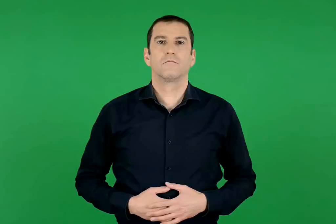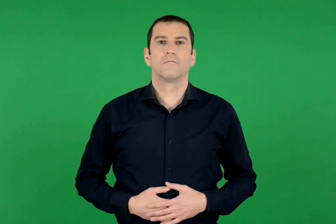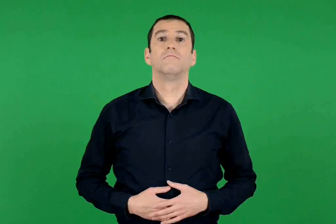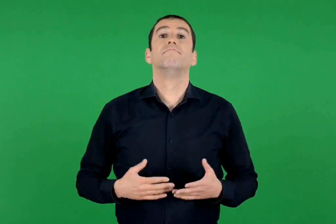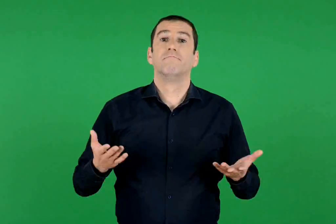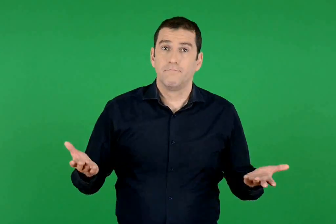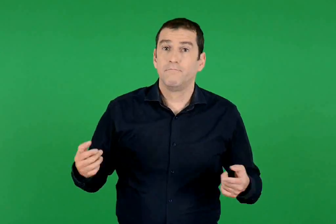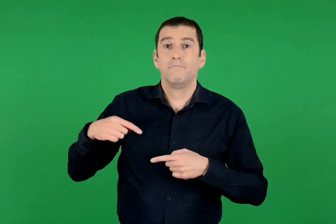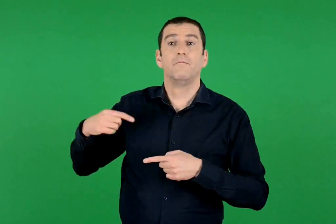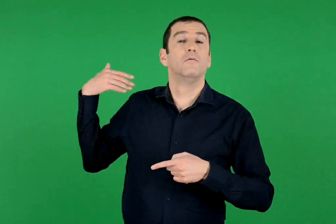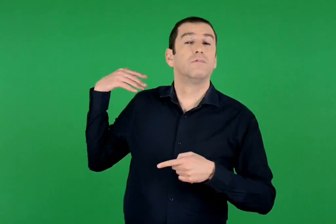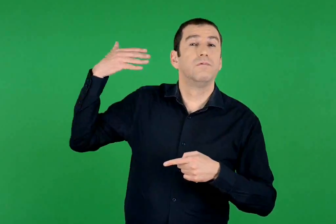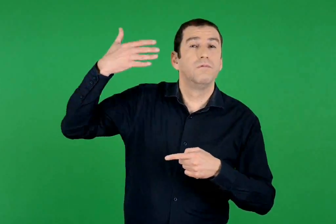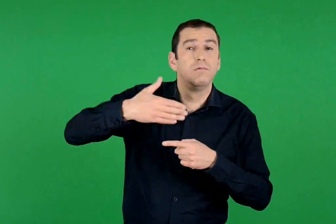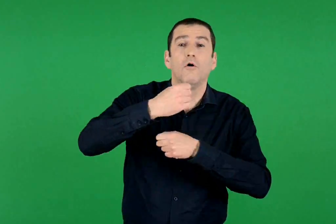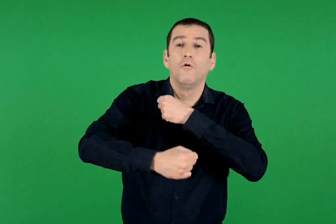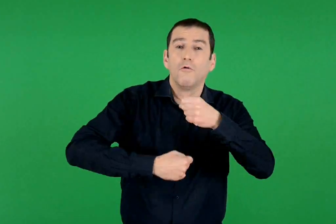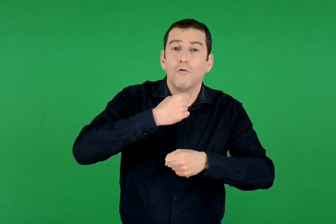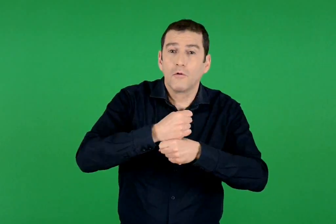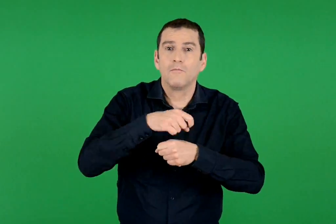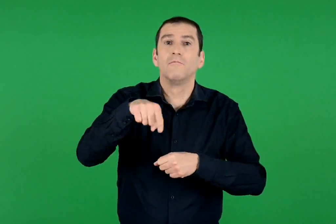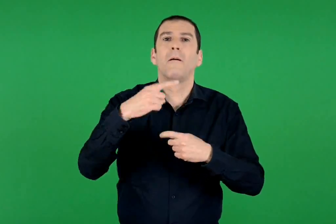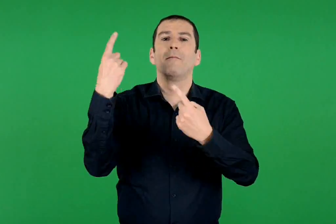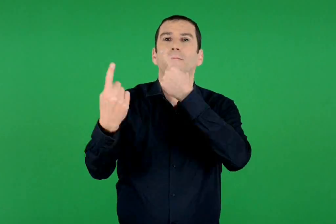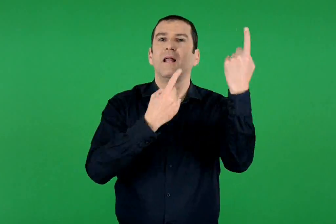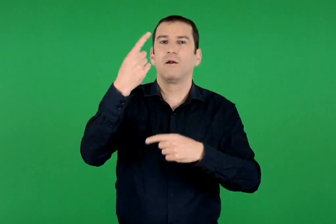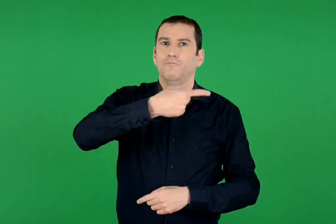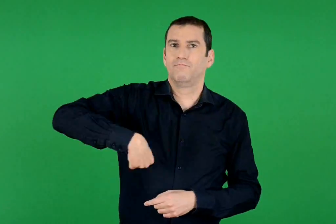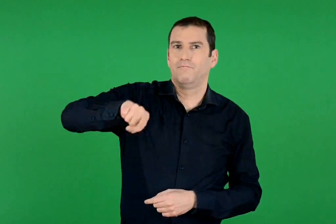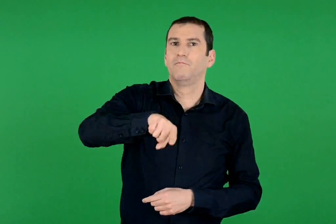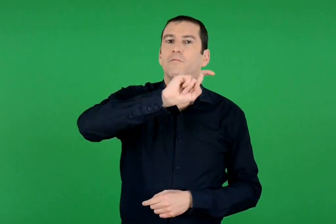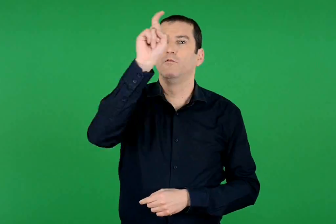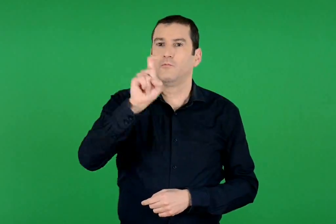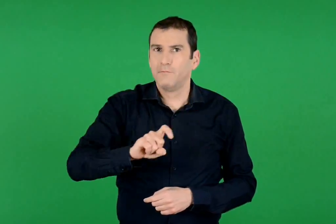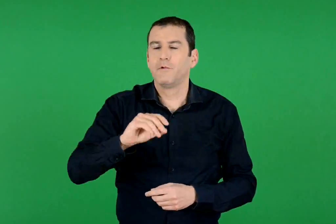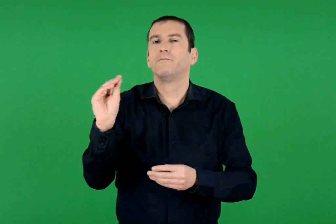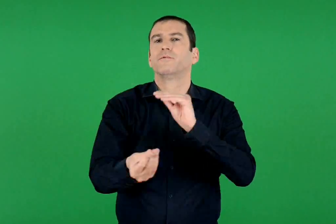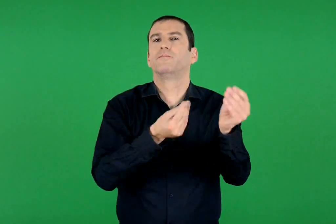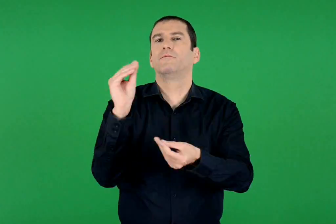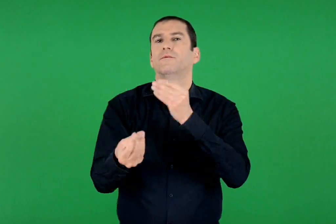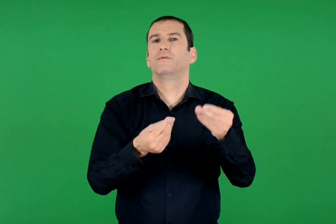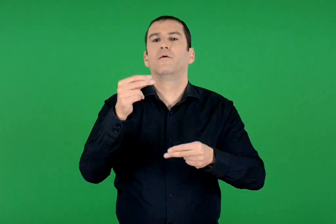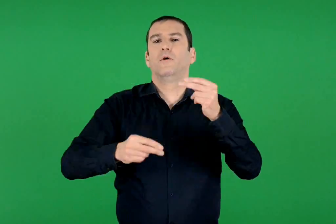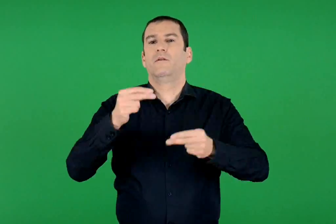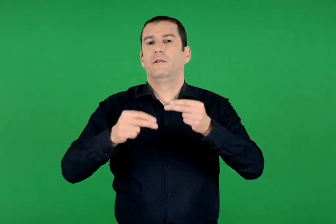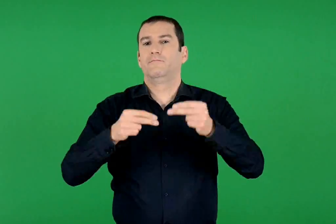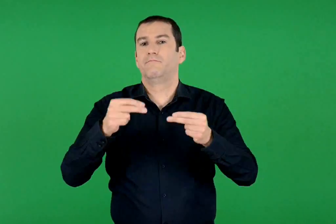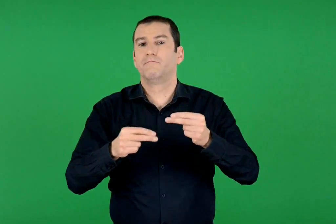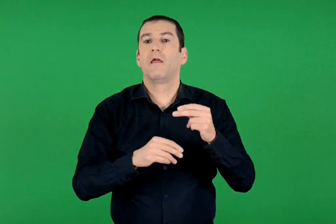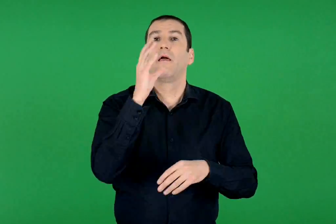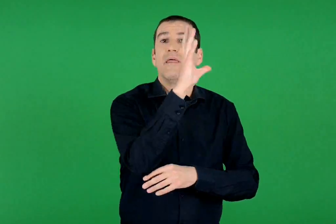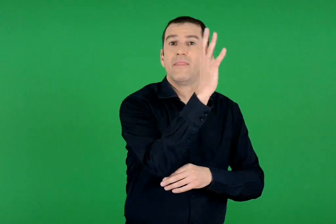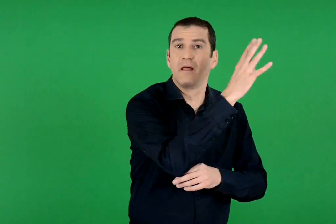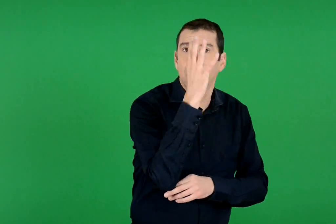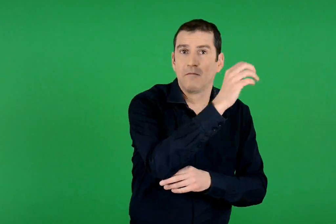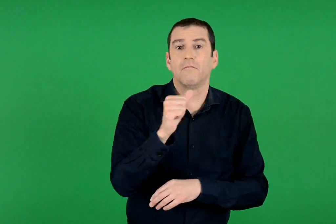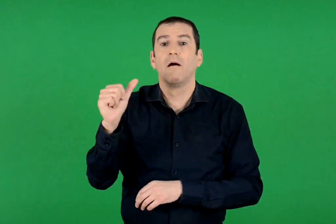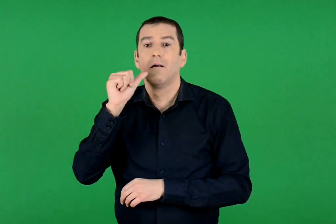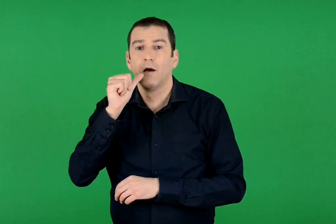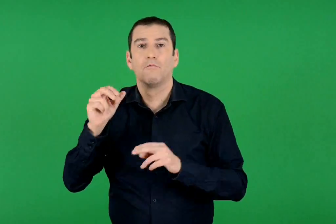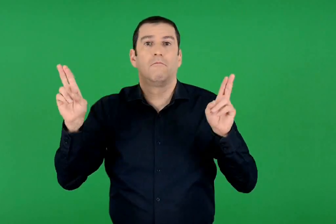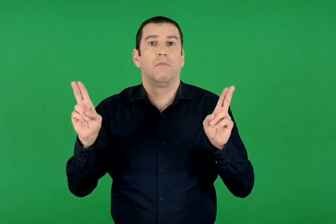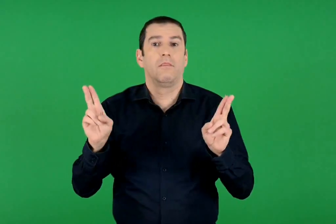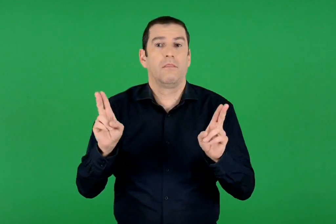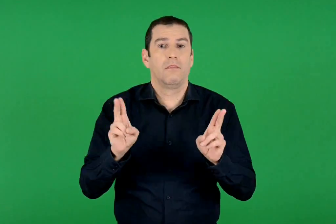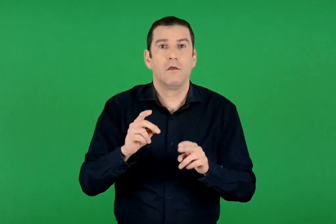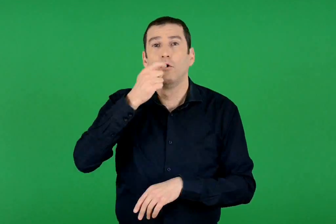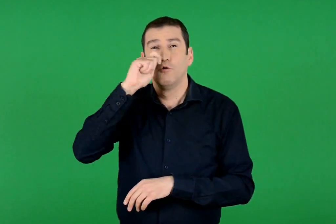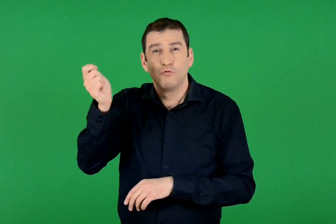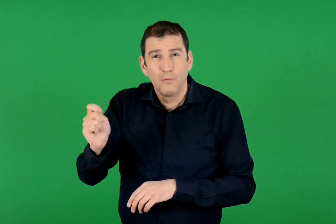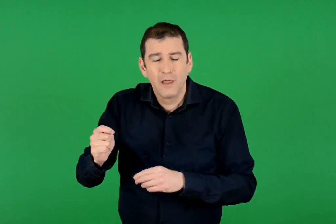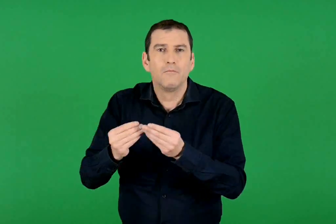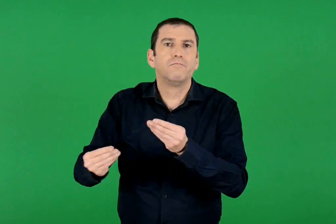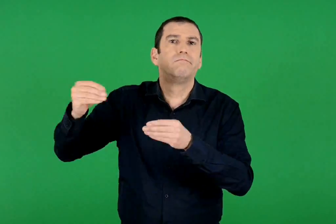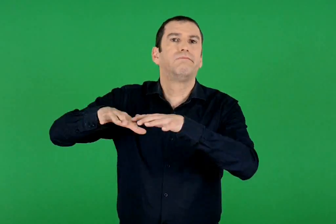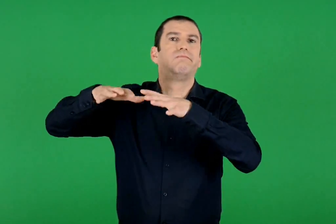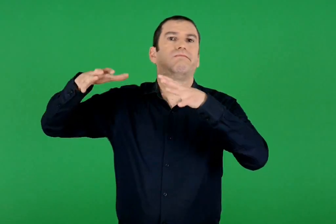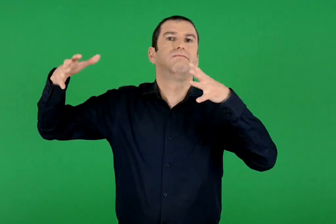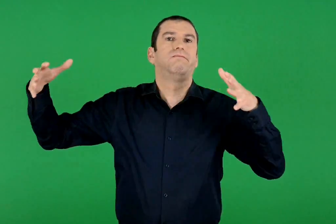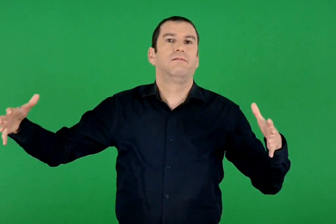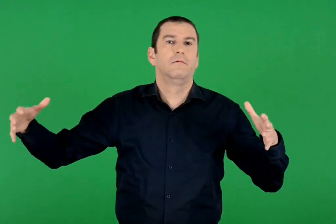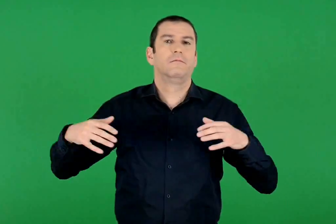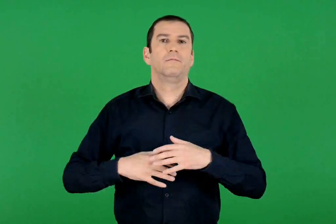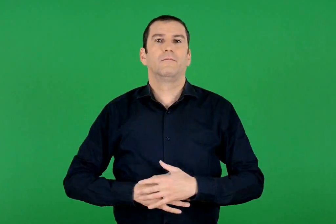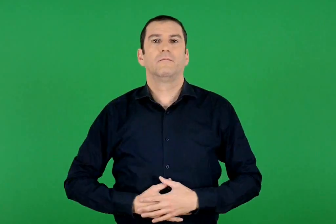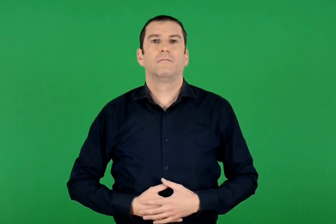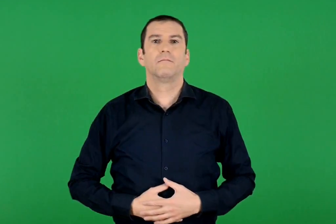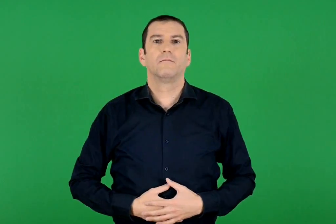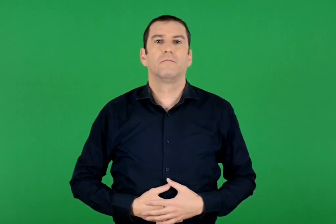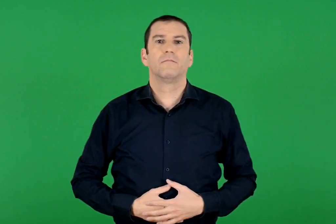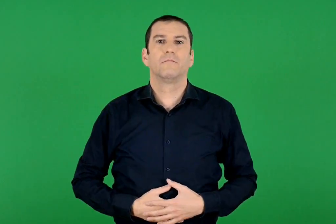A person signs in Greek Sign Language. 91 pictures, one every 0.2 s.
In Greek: όμως , εδώ και χρόνια προκαλούμε προβλήματα στο περιβάλλον όπου ζούμε: τα δέντρα και το νερό λιγοστεύουν , τα σκουπίδια γίνονται περισσότερα
